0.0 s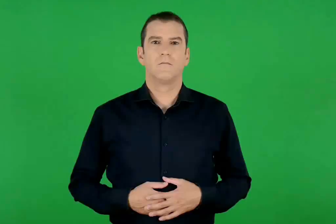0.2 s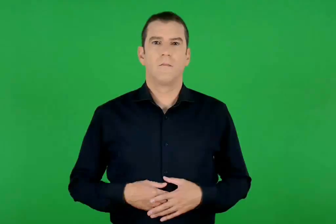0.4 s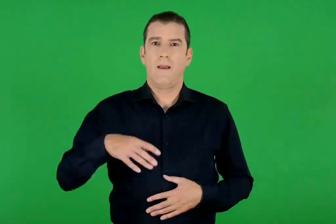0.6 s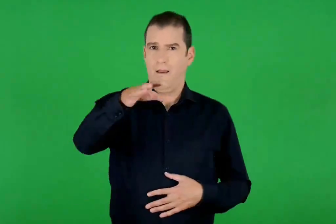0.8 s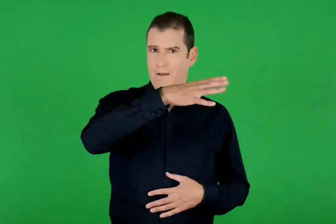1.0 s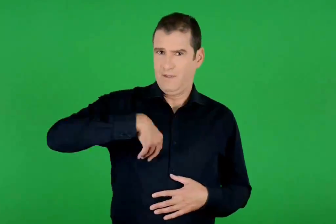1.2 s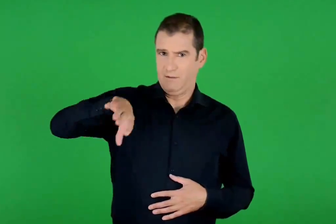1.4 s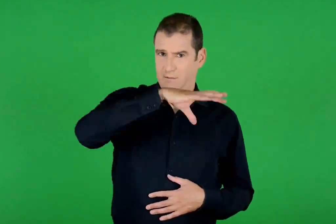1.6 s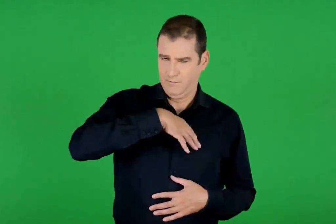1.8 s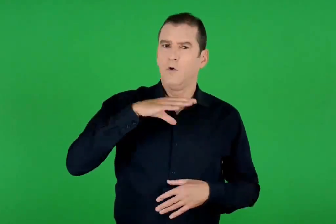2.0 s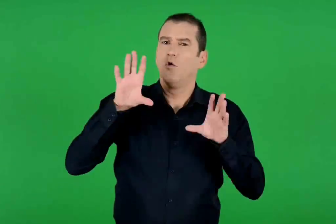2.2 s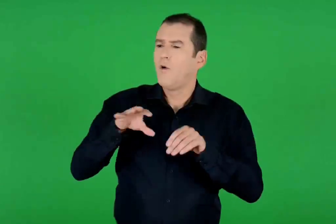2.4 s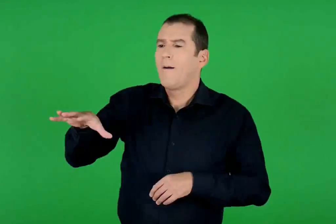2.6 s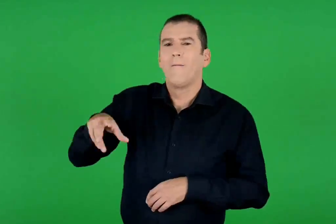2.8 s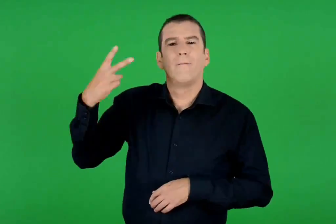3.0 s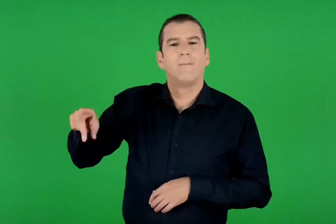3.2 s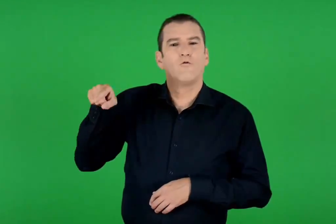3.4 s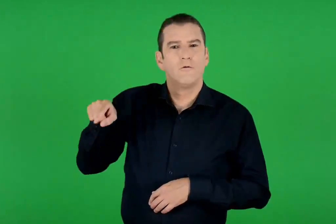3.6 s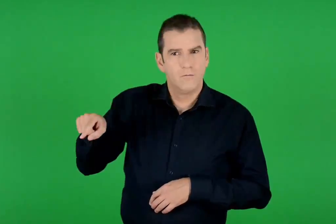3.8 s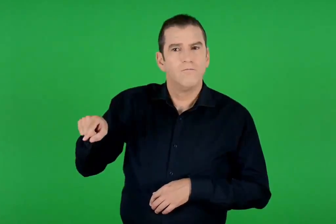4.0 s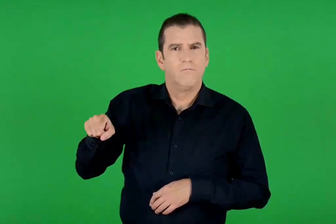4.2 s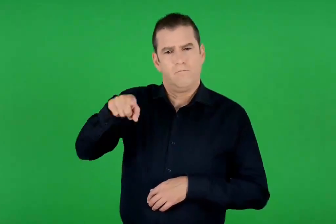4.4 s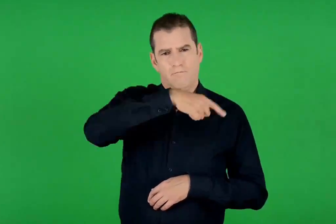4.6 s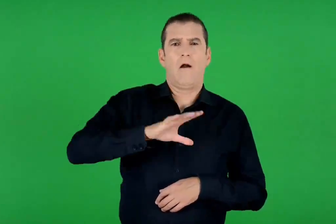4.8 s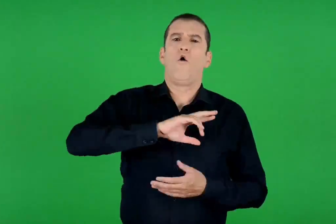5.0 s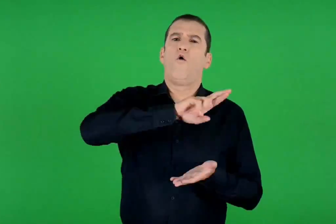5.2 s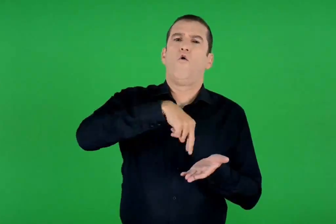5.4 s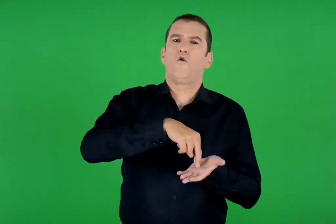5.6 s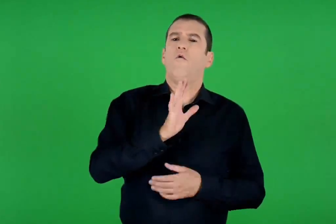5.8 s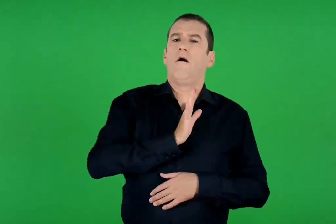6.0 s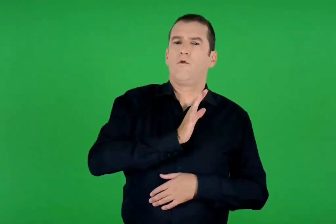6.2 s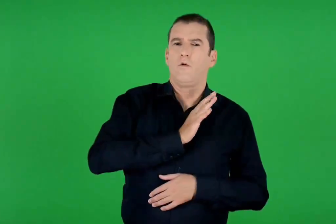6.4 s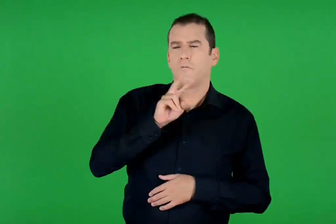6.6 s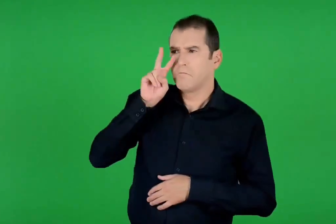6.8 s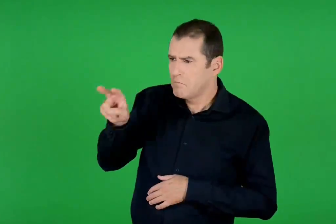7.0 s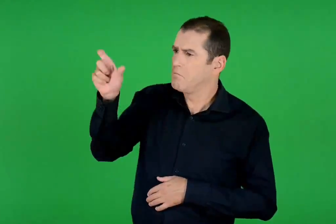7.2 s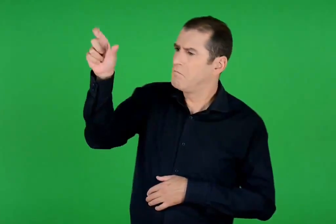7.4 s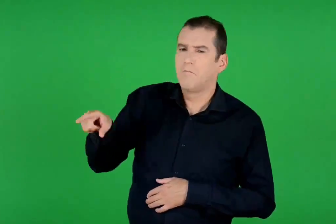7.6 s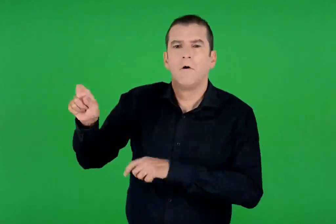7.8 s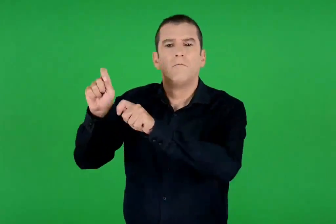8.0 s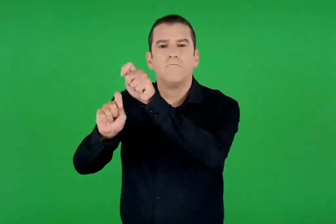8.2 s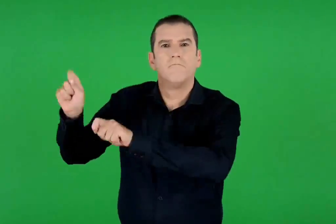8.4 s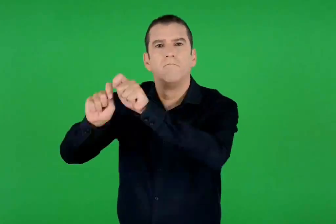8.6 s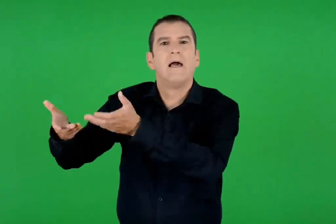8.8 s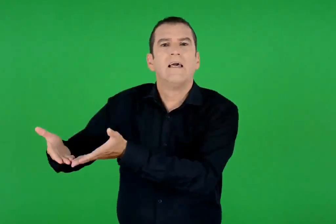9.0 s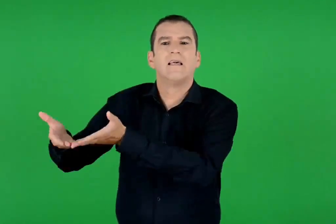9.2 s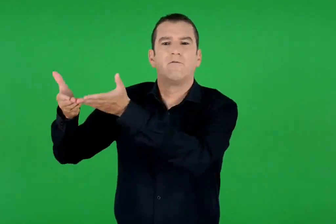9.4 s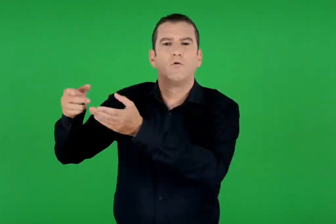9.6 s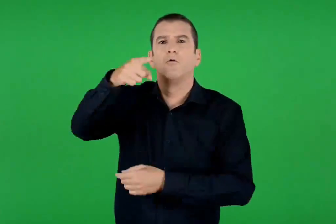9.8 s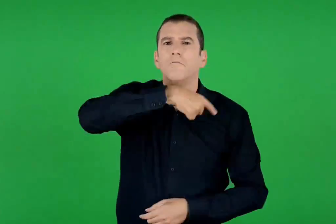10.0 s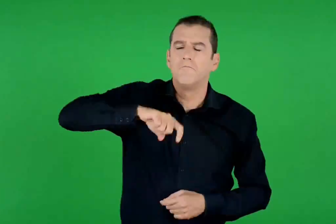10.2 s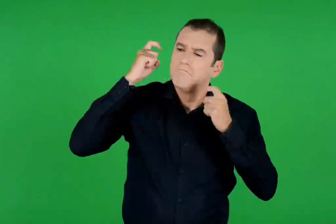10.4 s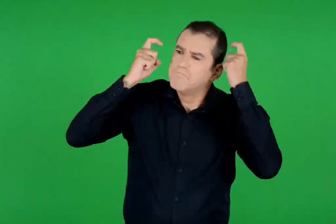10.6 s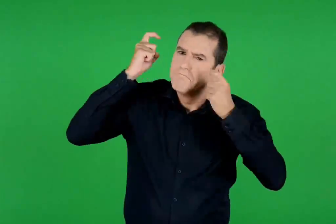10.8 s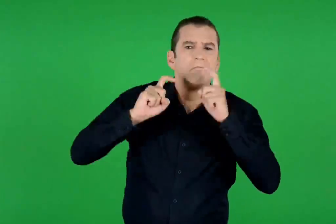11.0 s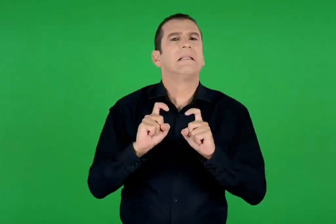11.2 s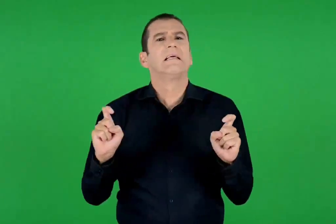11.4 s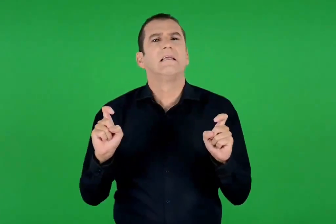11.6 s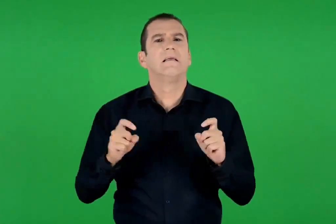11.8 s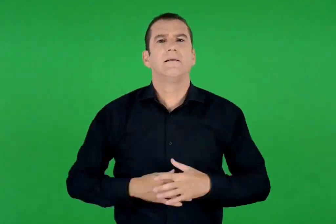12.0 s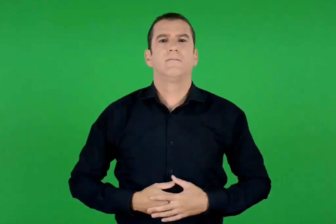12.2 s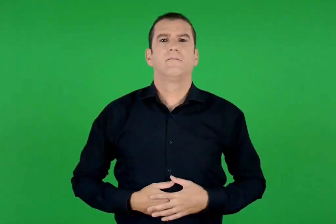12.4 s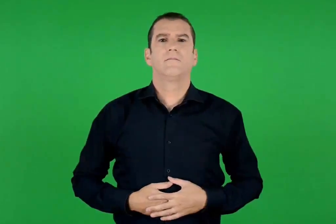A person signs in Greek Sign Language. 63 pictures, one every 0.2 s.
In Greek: εμείς , που έχουμε τον ρόλο των ανθρώπων της περιοχής του , τι σκεφτόμαστε όταν τον βλέπουμε να φτιάχνει την κιβωτό ;
